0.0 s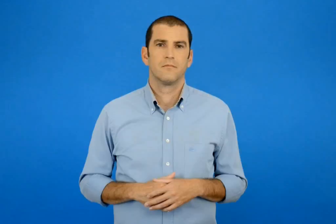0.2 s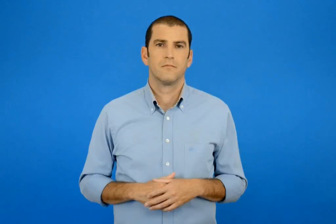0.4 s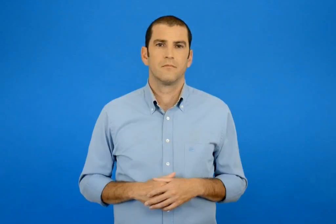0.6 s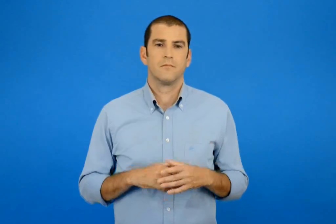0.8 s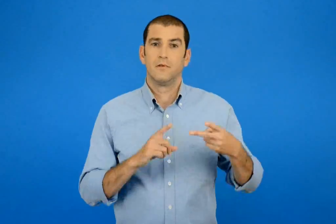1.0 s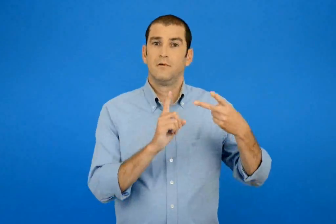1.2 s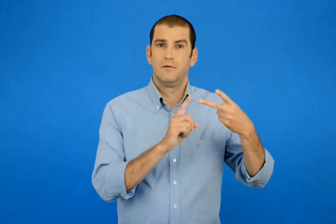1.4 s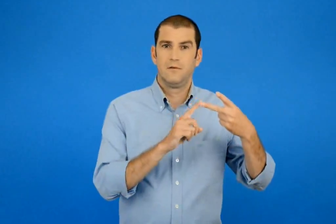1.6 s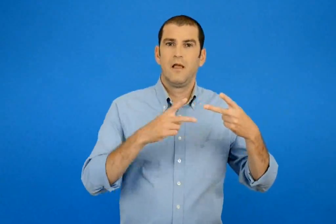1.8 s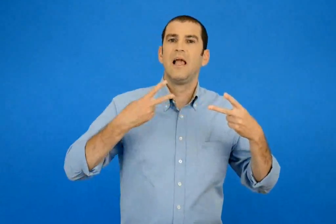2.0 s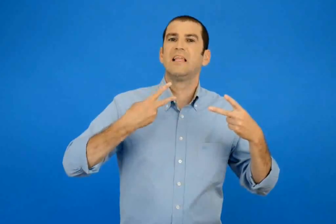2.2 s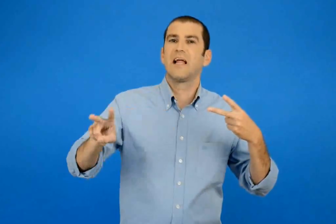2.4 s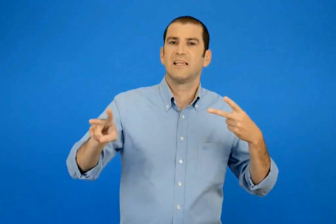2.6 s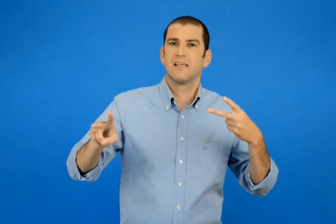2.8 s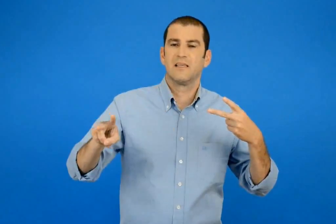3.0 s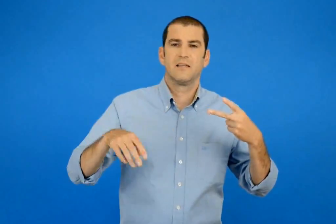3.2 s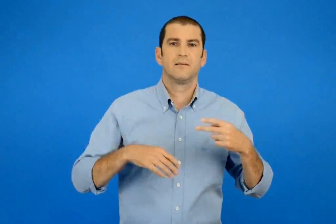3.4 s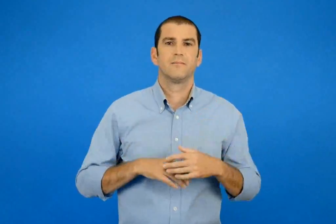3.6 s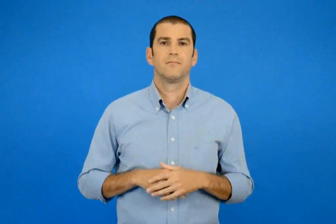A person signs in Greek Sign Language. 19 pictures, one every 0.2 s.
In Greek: γενική
